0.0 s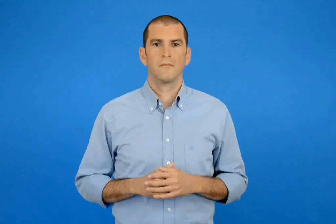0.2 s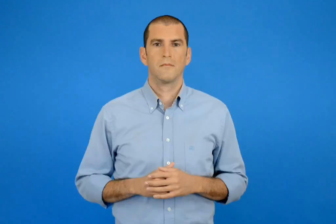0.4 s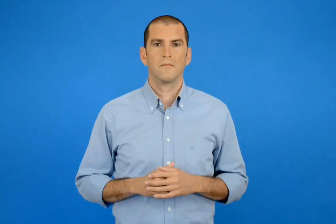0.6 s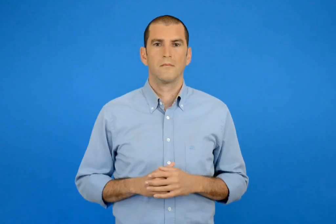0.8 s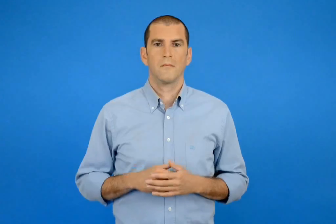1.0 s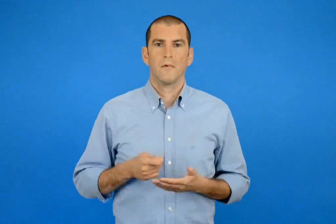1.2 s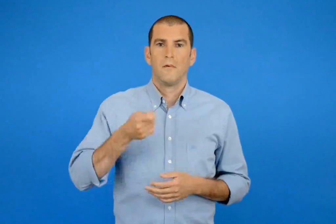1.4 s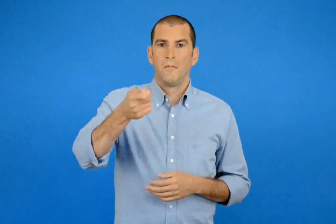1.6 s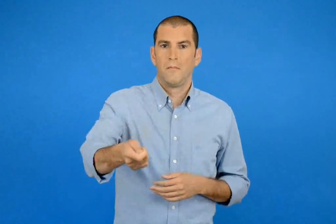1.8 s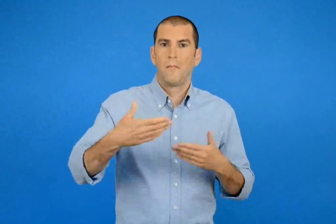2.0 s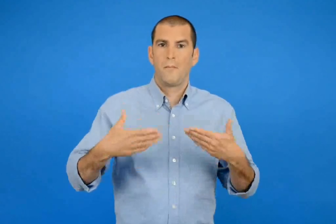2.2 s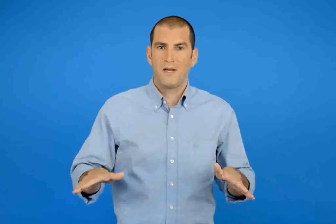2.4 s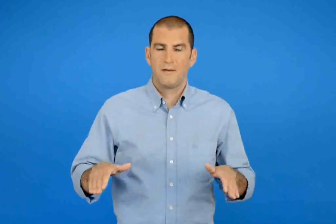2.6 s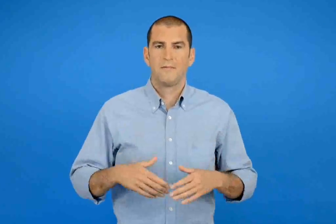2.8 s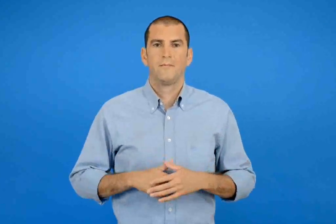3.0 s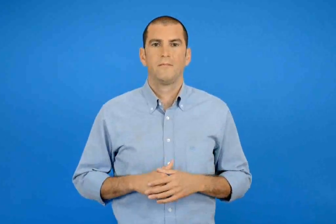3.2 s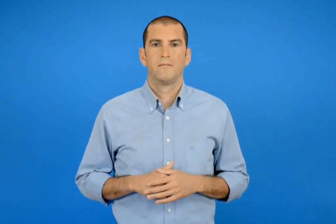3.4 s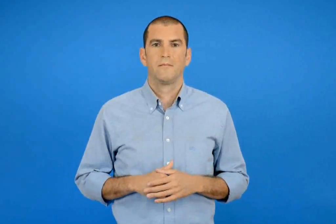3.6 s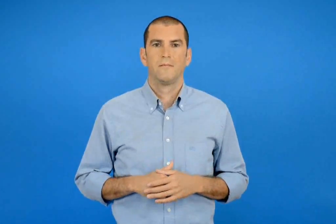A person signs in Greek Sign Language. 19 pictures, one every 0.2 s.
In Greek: έδωσε
